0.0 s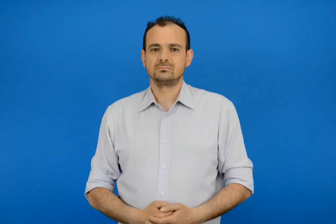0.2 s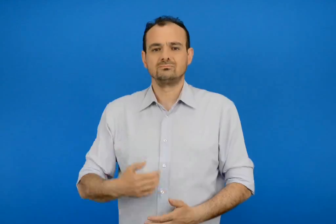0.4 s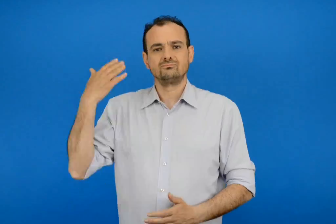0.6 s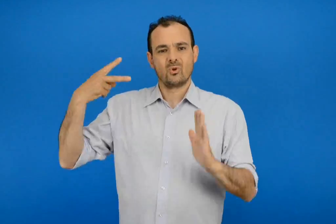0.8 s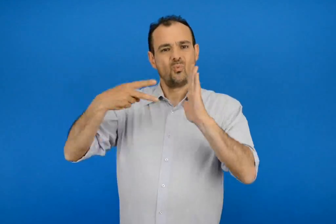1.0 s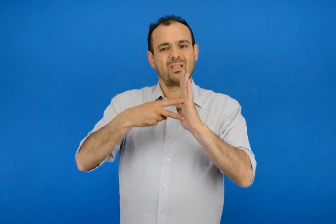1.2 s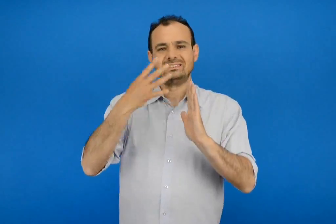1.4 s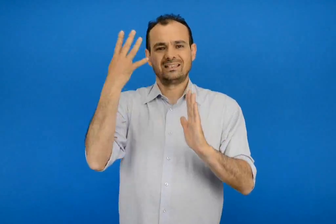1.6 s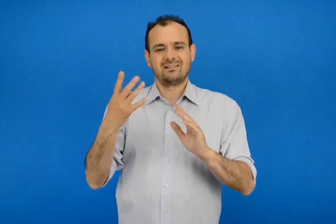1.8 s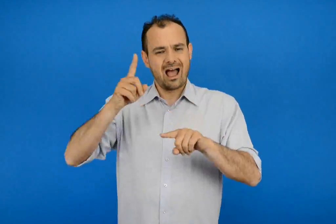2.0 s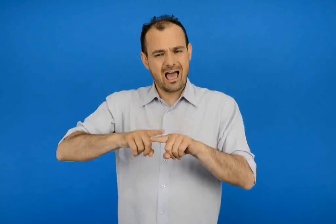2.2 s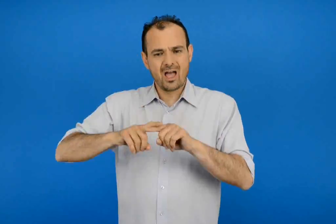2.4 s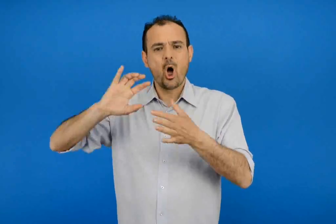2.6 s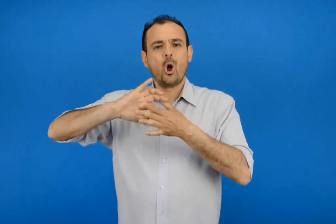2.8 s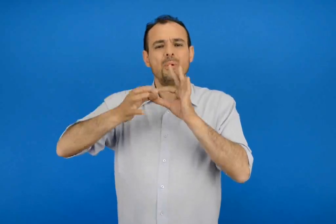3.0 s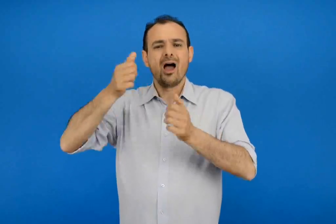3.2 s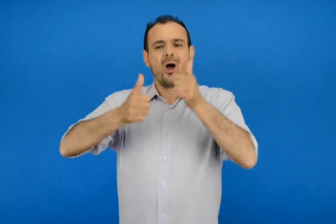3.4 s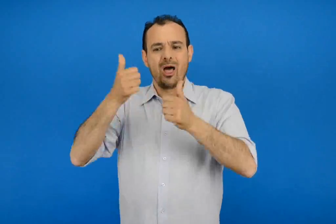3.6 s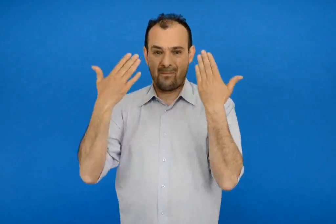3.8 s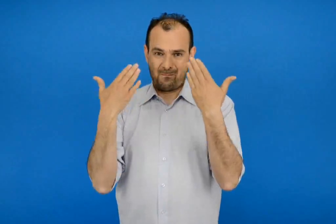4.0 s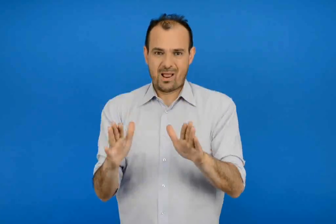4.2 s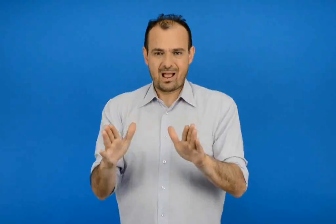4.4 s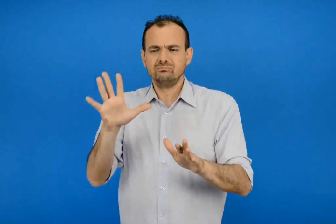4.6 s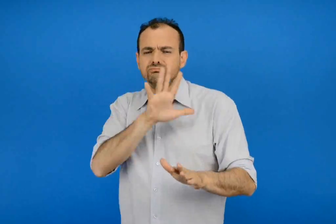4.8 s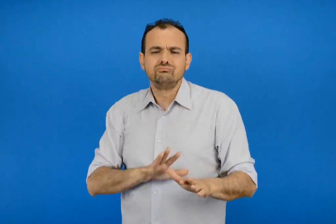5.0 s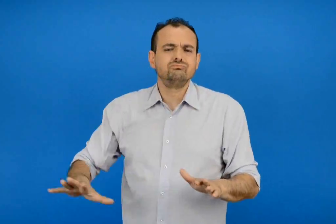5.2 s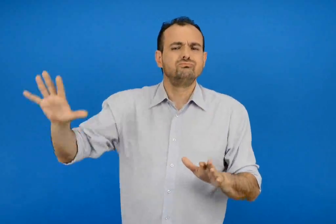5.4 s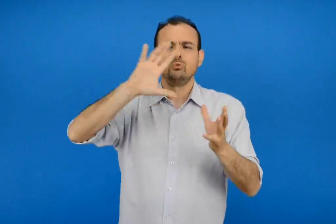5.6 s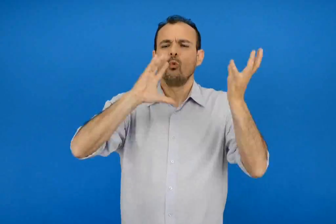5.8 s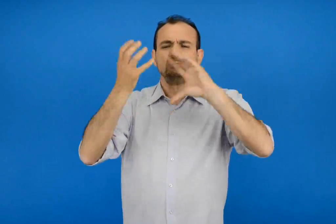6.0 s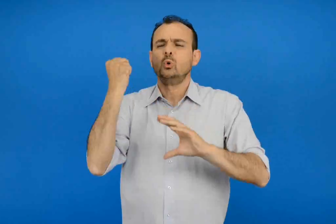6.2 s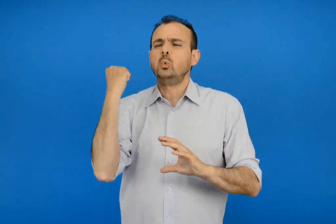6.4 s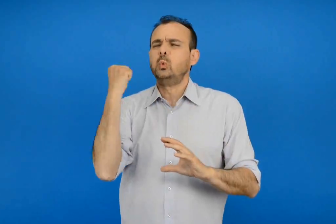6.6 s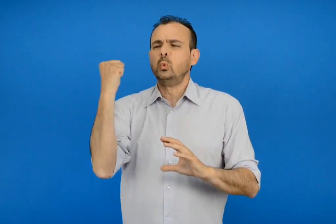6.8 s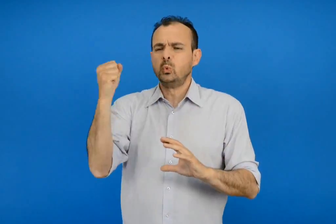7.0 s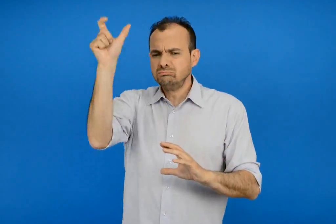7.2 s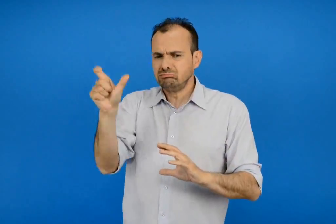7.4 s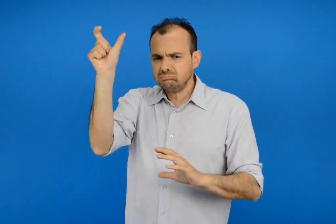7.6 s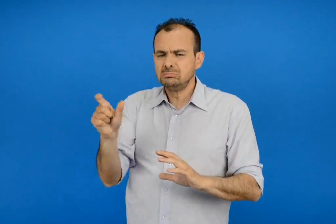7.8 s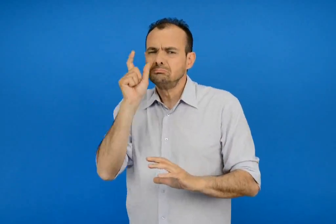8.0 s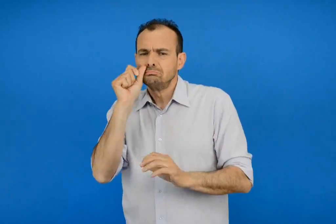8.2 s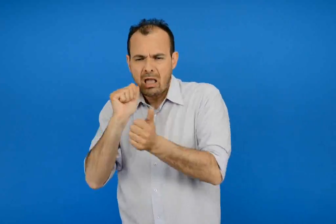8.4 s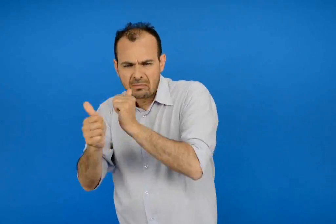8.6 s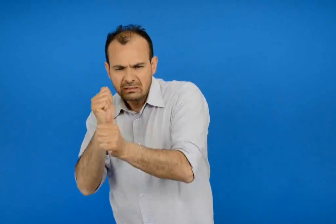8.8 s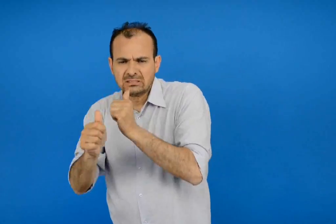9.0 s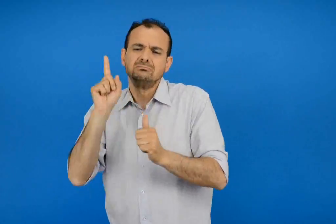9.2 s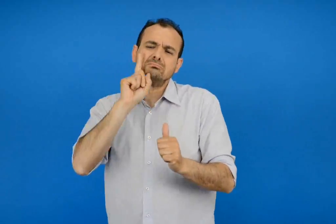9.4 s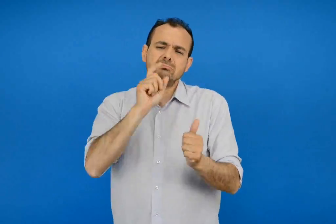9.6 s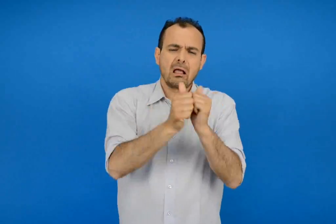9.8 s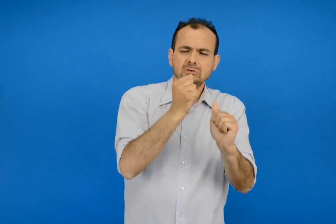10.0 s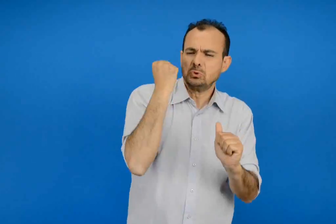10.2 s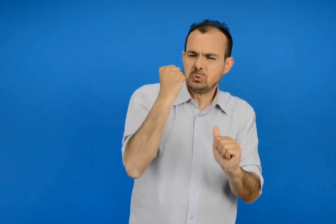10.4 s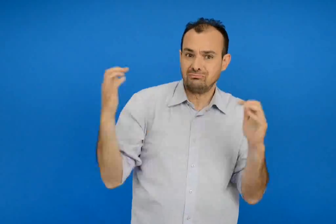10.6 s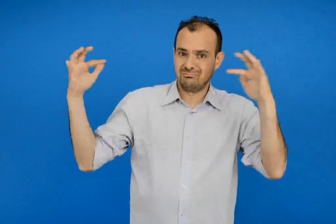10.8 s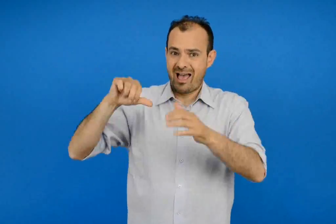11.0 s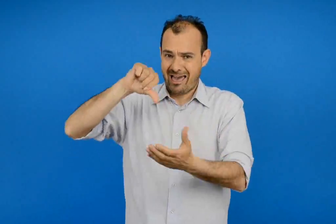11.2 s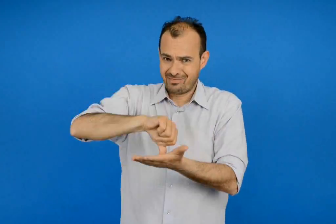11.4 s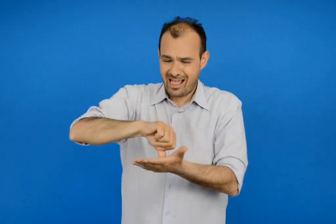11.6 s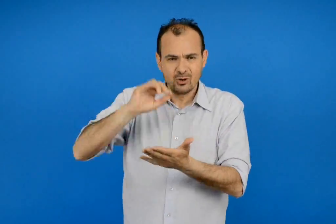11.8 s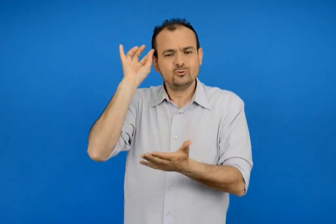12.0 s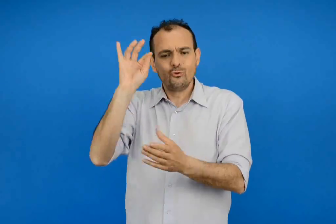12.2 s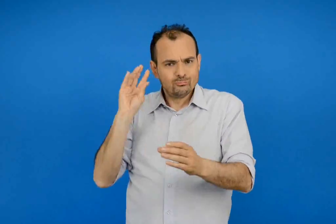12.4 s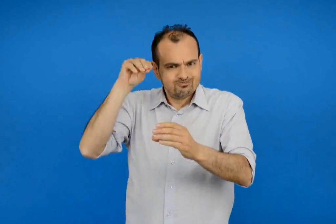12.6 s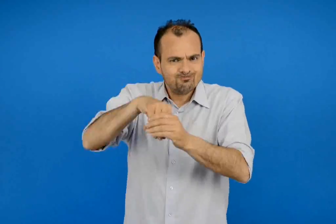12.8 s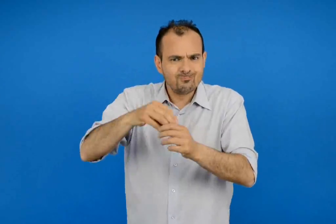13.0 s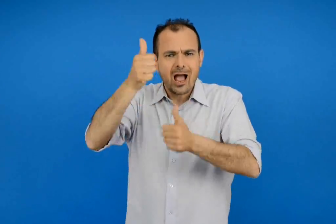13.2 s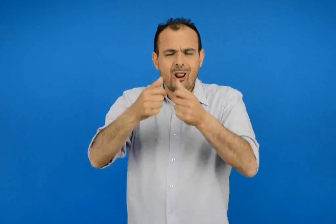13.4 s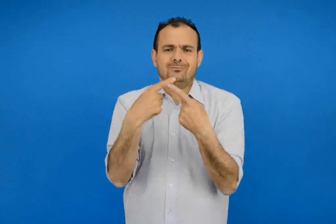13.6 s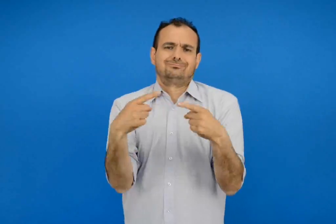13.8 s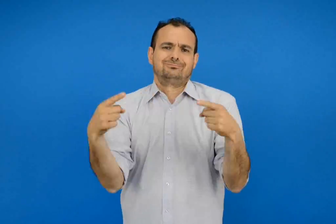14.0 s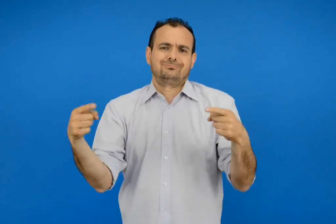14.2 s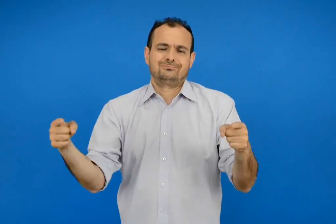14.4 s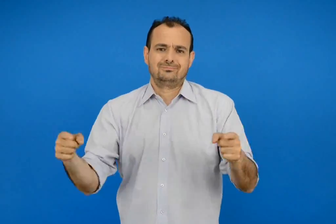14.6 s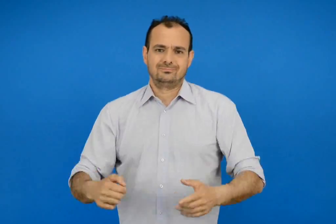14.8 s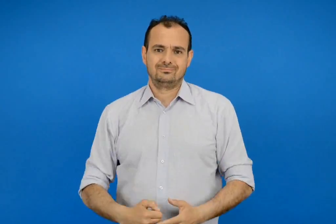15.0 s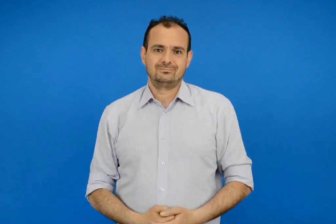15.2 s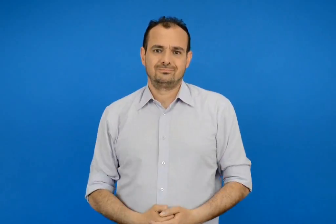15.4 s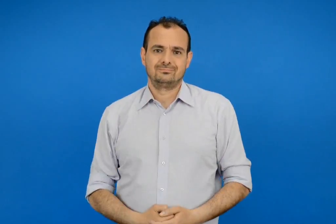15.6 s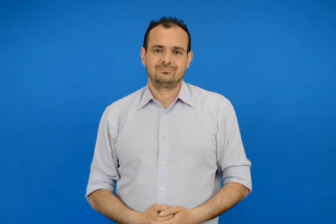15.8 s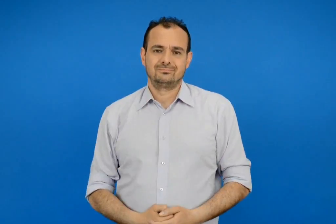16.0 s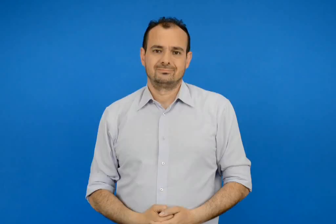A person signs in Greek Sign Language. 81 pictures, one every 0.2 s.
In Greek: το 2004 έγιναν στην ελλάδα οι ολυμπιακοί αγώνες οι καλύτεροι αθλητές και οι καλύτερες αθλήτριες από όλο τον κόσμο ήρθαν στην αθηνά για να πάρουν μέρος στα διαφορά αγωνίσματα
